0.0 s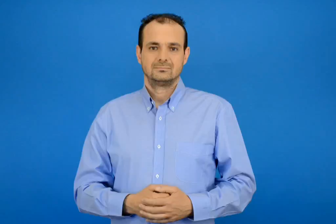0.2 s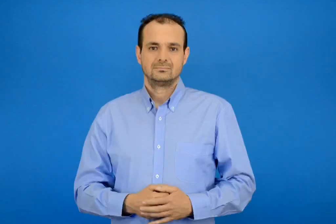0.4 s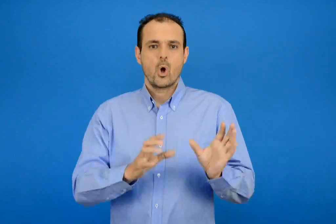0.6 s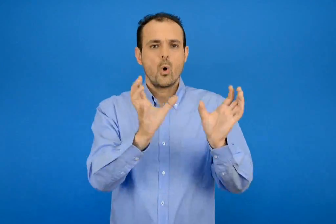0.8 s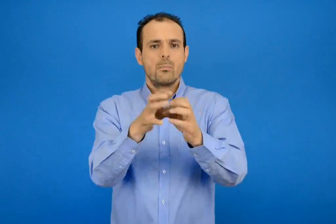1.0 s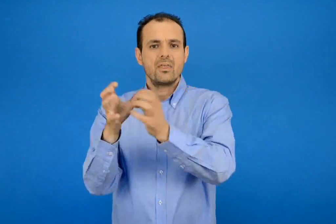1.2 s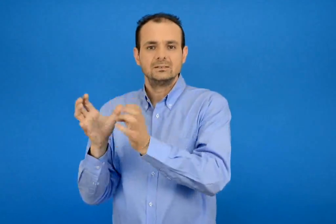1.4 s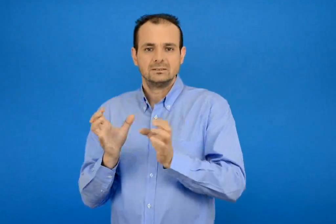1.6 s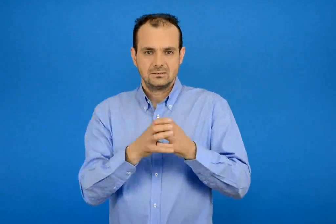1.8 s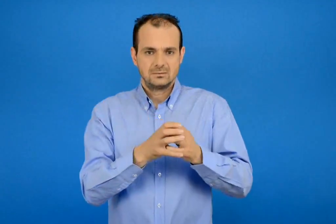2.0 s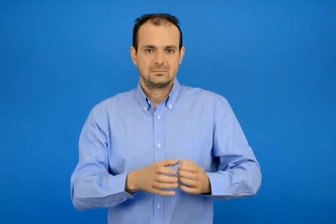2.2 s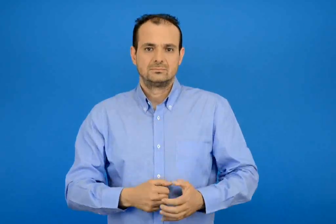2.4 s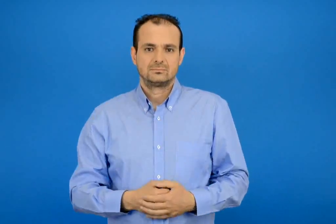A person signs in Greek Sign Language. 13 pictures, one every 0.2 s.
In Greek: οι ομάδες
